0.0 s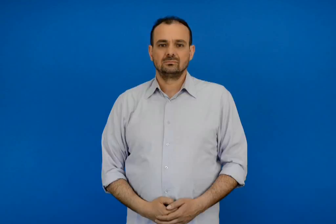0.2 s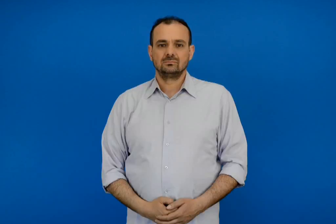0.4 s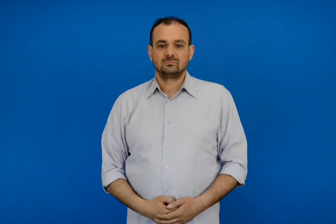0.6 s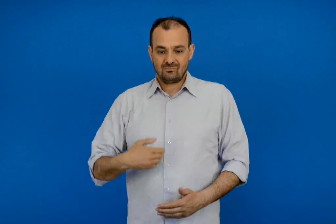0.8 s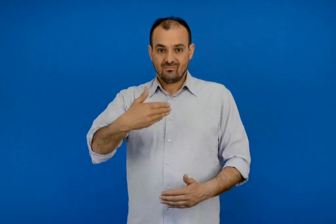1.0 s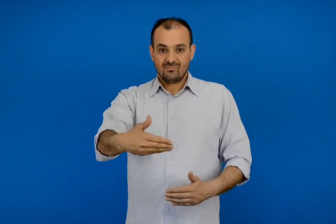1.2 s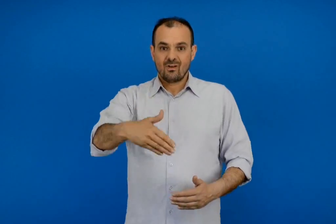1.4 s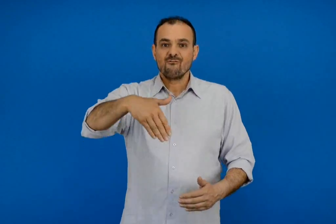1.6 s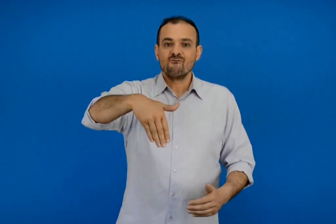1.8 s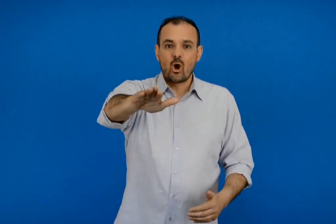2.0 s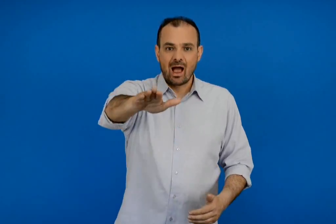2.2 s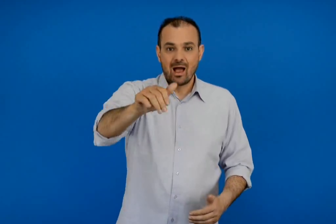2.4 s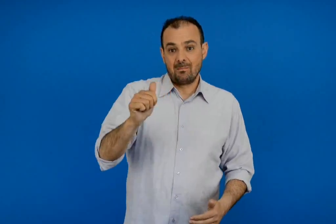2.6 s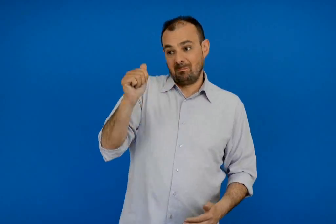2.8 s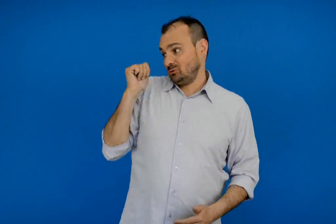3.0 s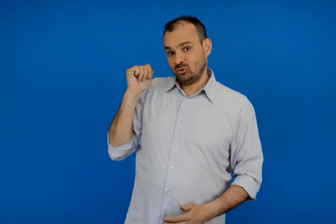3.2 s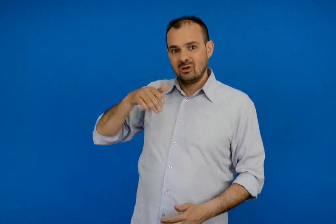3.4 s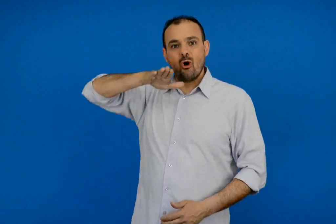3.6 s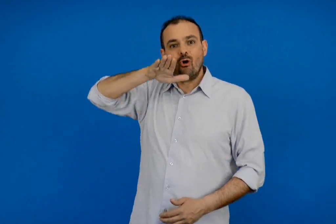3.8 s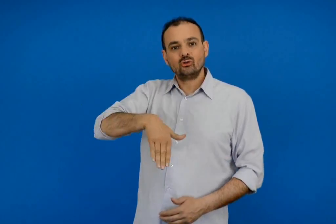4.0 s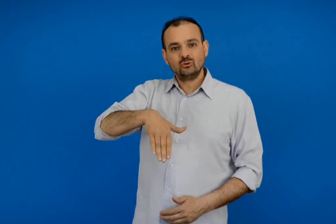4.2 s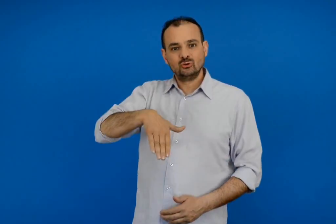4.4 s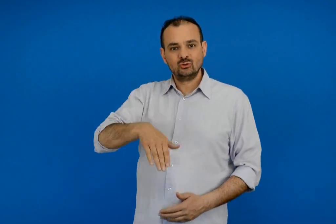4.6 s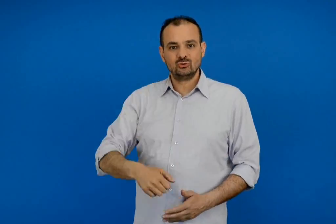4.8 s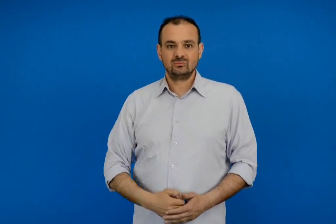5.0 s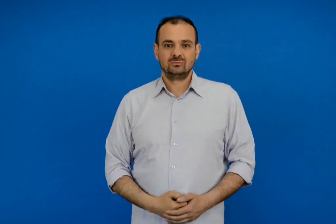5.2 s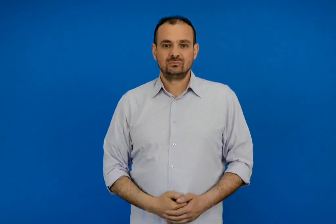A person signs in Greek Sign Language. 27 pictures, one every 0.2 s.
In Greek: μπροστά σου θα είναι ο βορράς και πίσω σου ο νότος
